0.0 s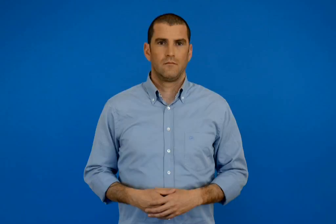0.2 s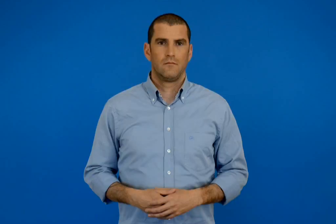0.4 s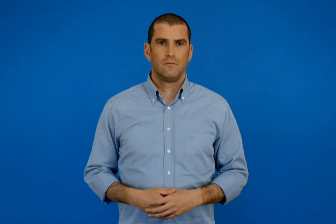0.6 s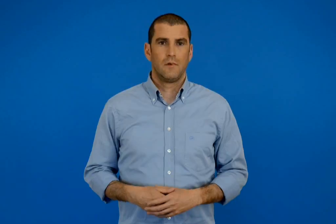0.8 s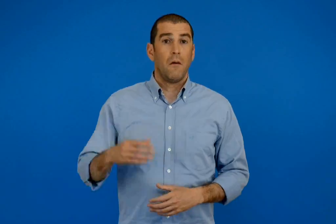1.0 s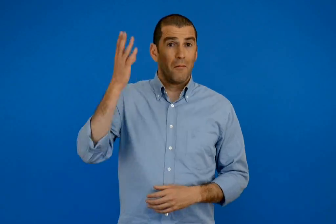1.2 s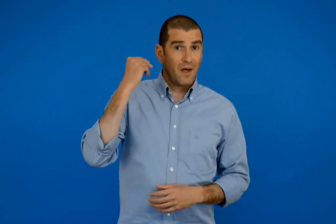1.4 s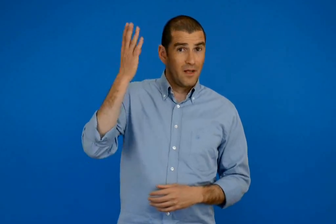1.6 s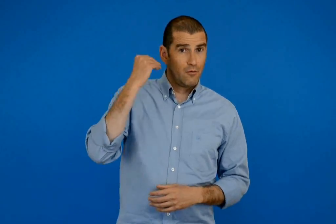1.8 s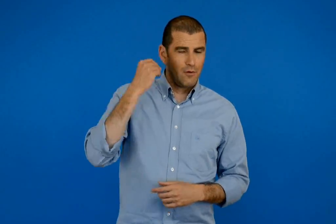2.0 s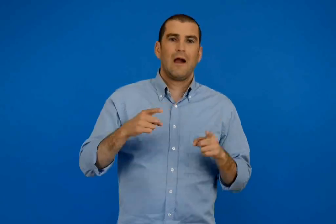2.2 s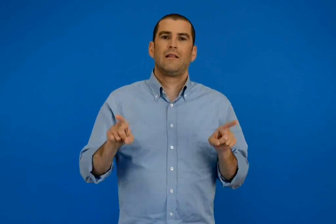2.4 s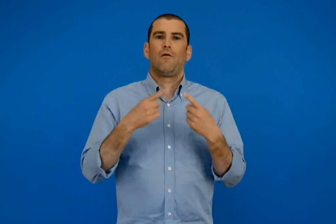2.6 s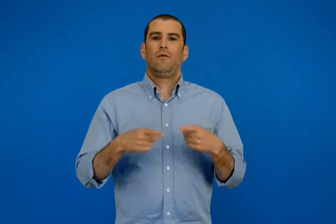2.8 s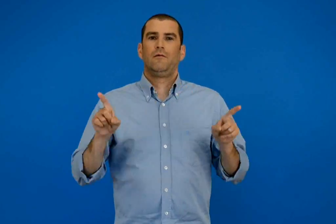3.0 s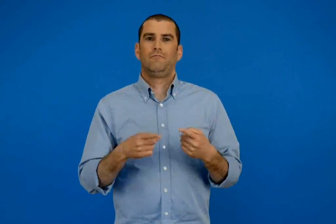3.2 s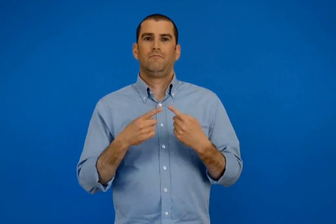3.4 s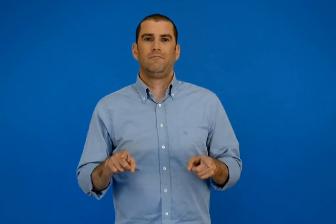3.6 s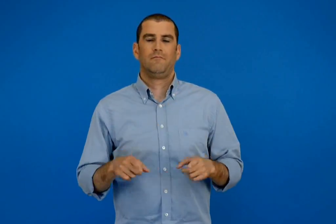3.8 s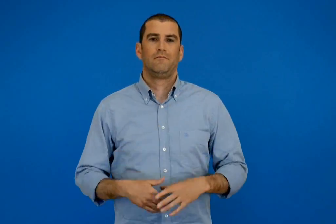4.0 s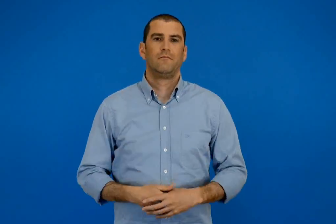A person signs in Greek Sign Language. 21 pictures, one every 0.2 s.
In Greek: τα αναγνωρίζω τραγουδώντας το τραγούδι
